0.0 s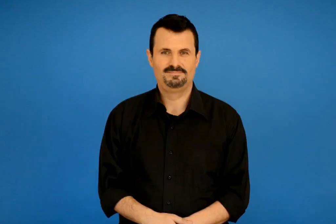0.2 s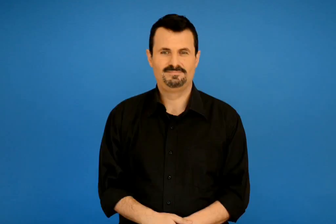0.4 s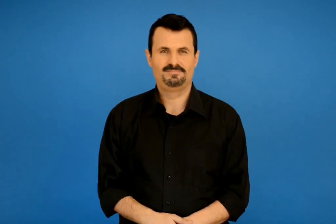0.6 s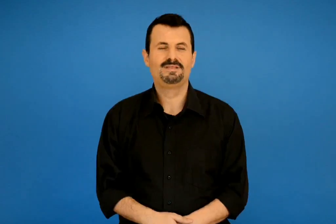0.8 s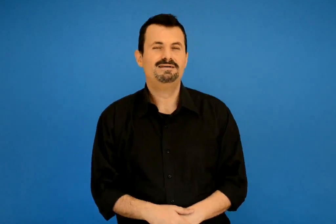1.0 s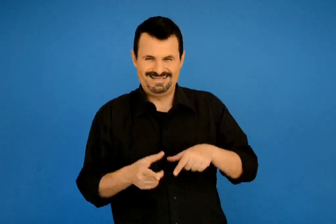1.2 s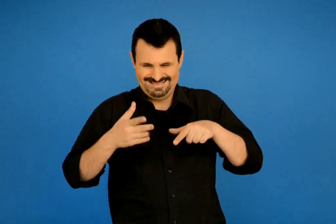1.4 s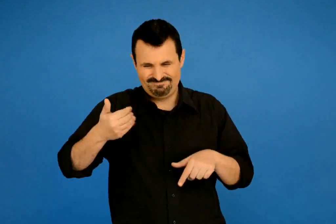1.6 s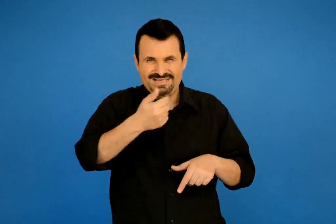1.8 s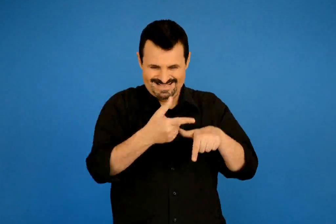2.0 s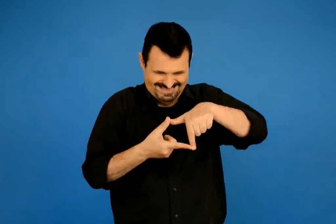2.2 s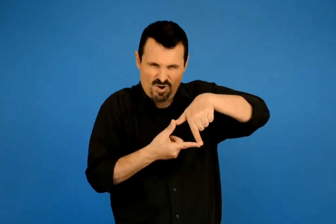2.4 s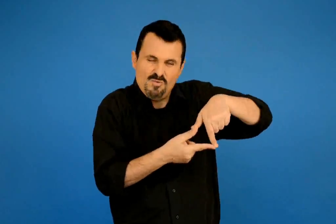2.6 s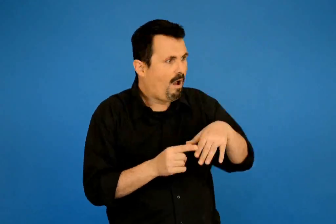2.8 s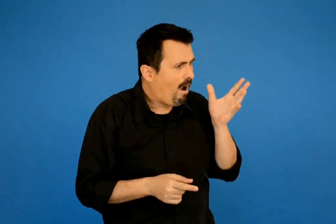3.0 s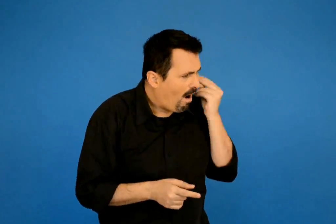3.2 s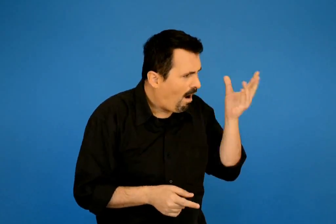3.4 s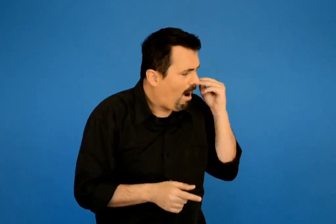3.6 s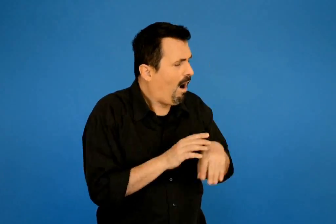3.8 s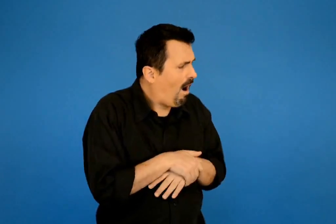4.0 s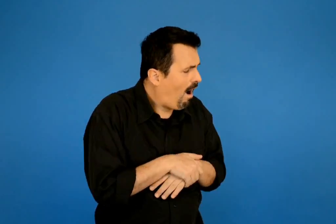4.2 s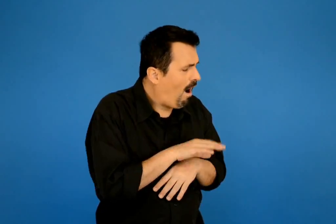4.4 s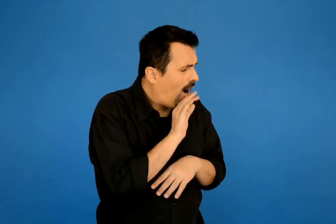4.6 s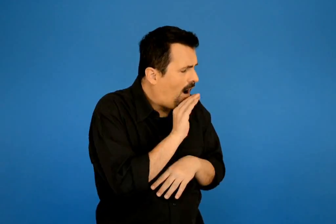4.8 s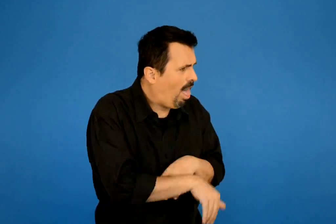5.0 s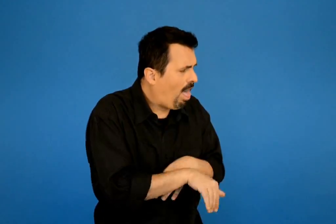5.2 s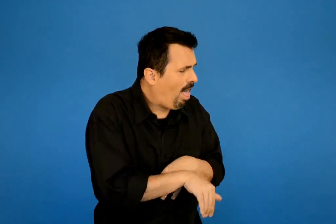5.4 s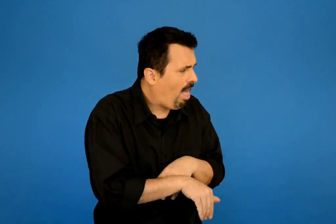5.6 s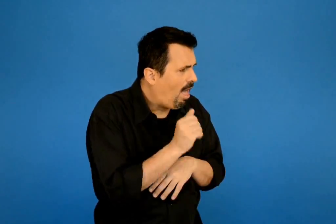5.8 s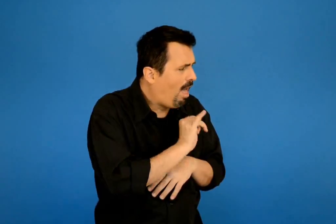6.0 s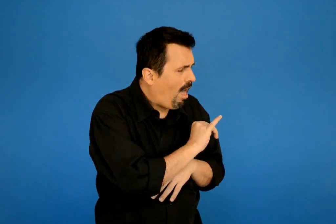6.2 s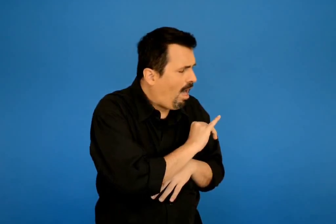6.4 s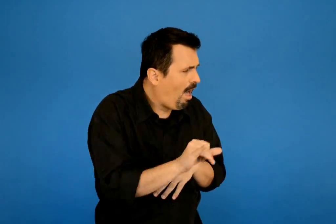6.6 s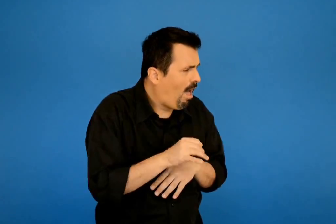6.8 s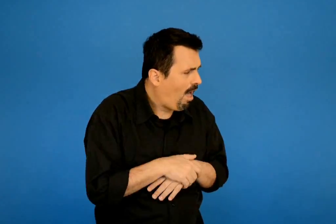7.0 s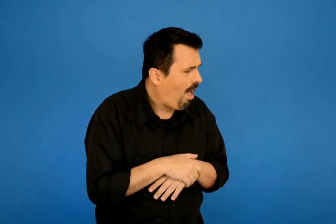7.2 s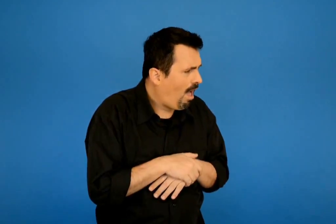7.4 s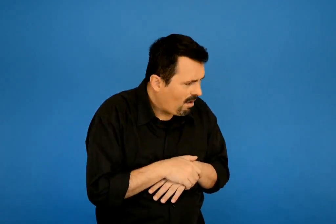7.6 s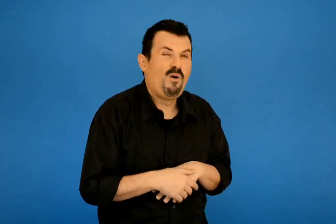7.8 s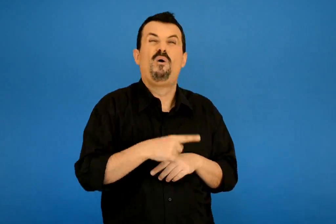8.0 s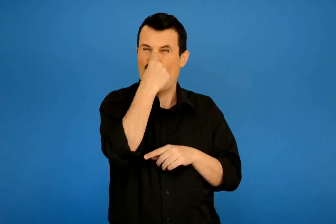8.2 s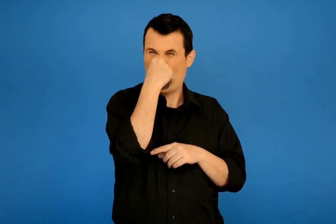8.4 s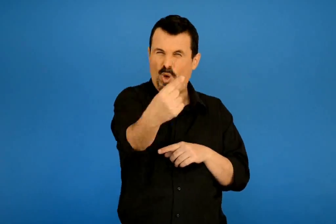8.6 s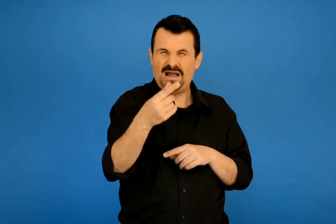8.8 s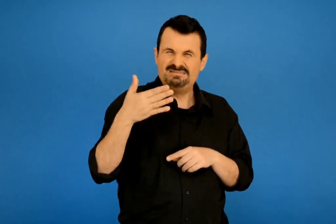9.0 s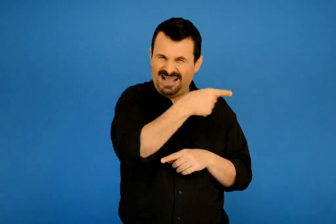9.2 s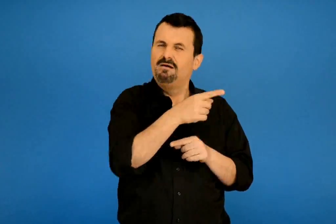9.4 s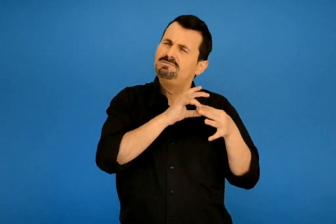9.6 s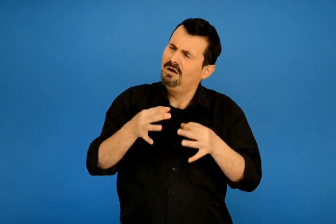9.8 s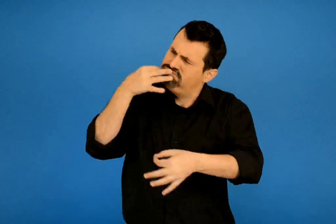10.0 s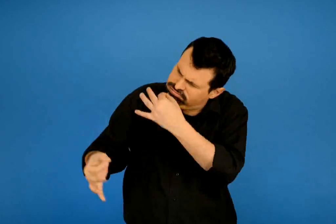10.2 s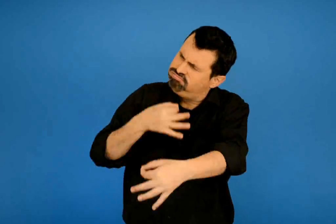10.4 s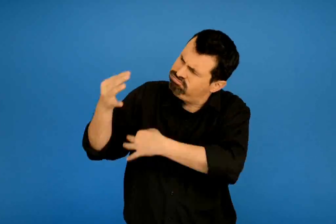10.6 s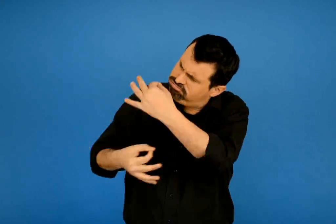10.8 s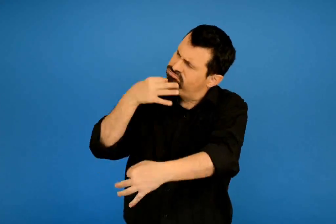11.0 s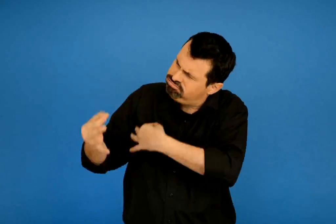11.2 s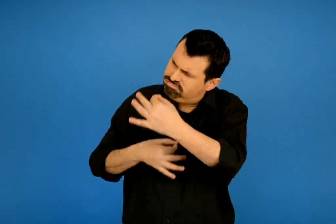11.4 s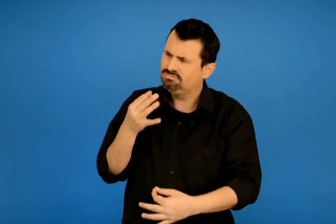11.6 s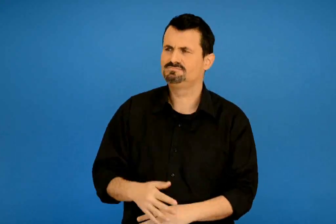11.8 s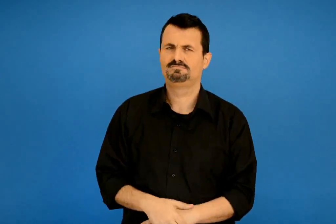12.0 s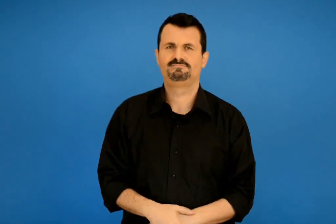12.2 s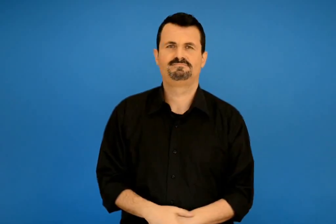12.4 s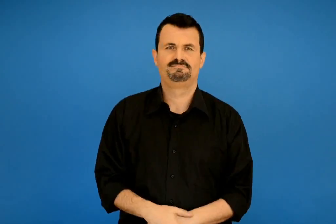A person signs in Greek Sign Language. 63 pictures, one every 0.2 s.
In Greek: ο τριγωνοψαρούλης άκουγε κατάπληκτος και το ναρβαλ συνέχιζε
